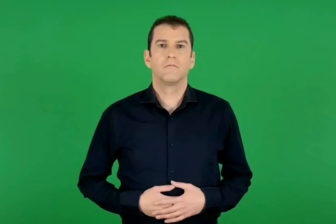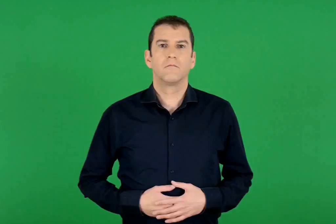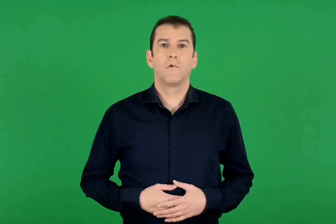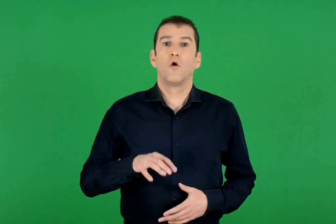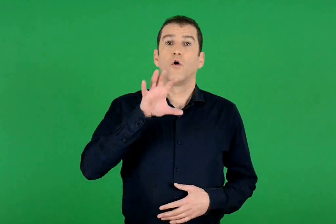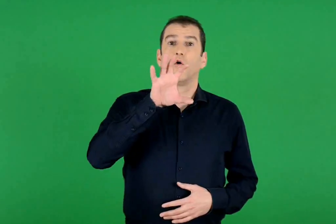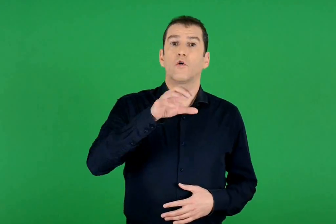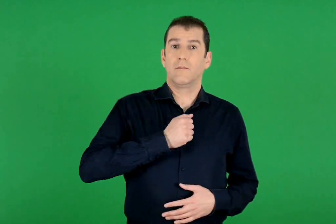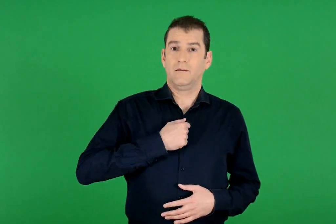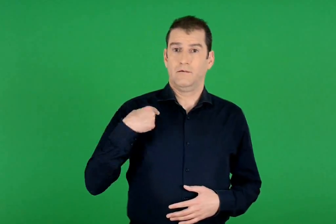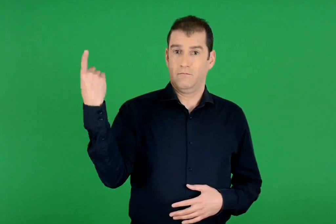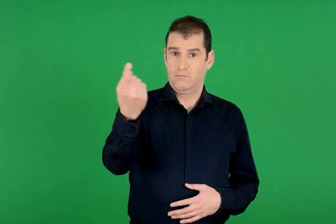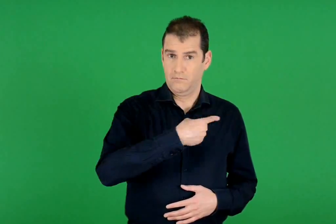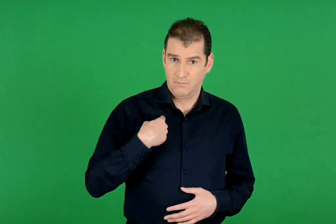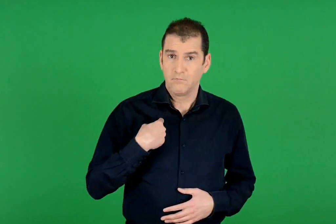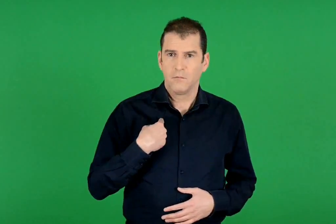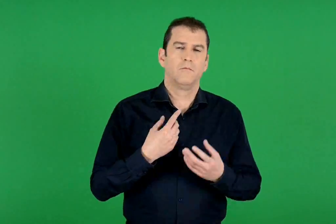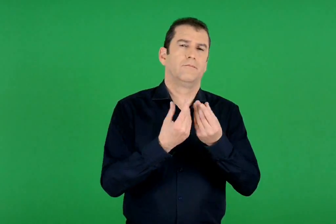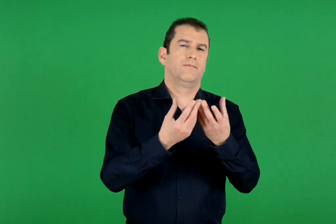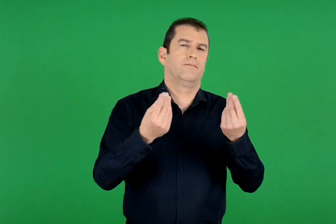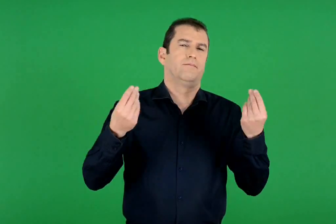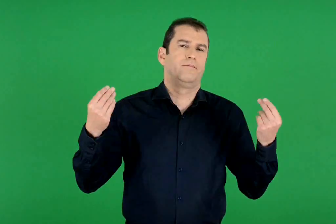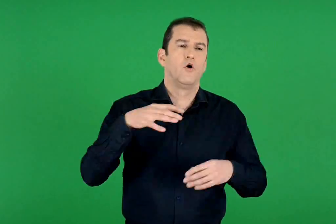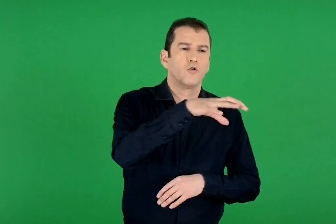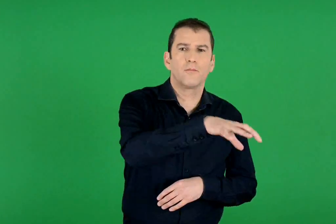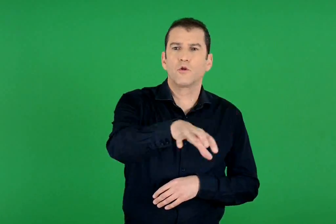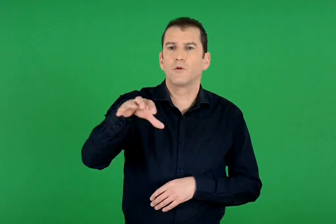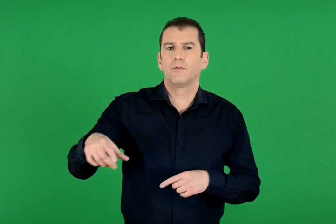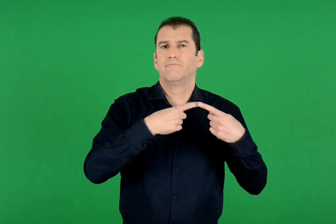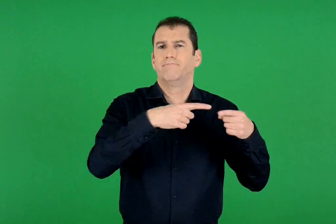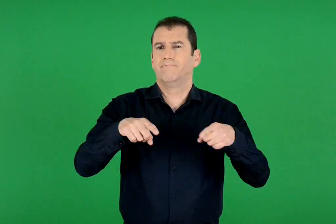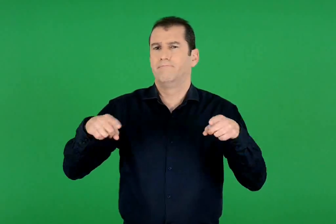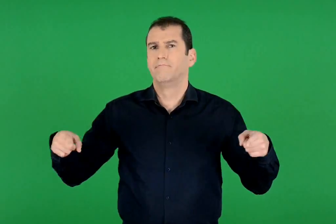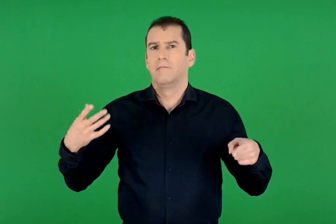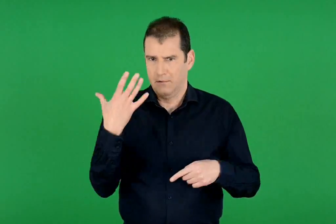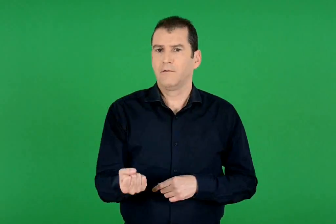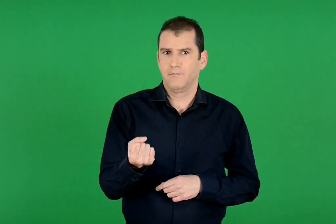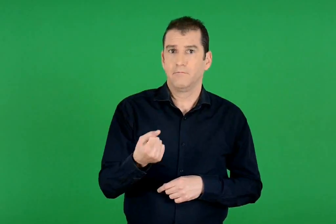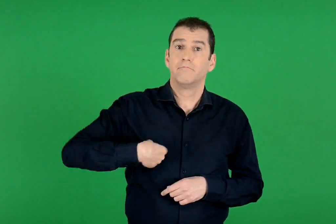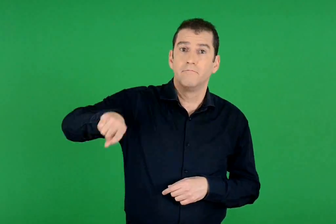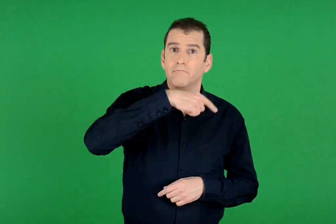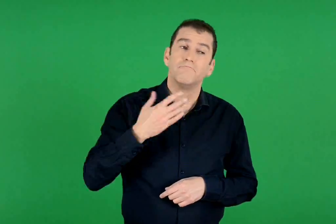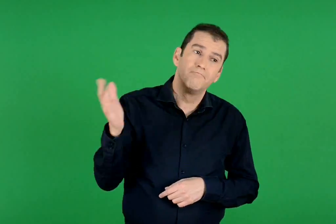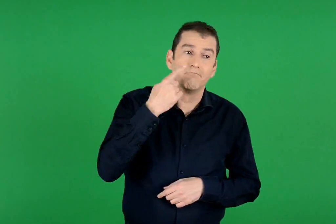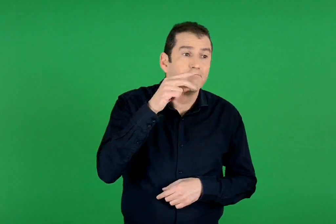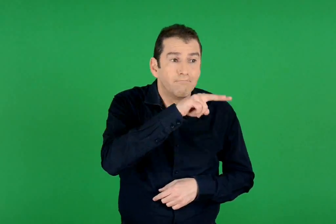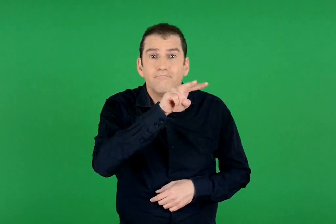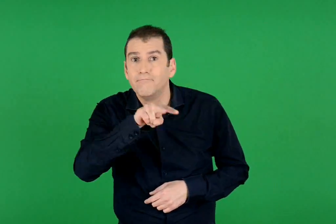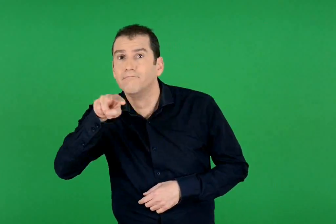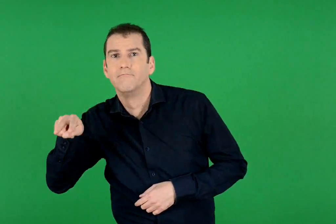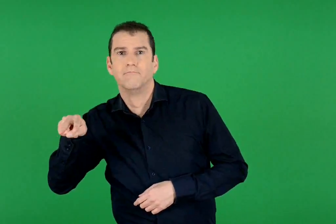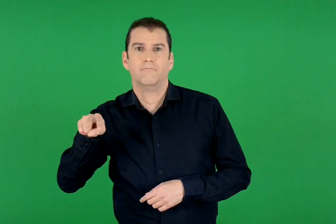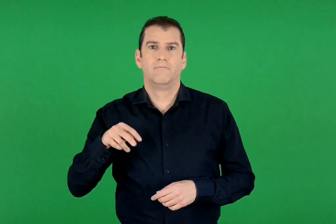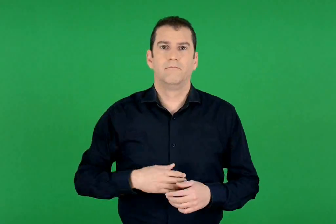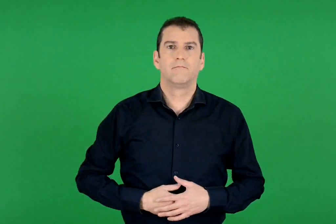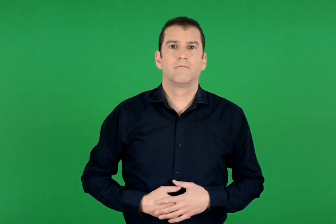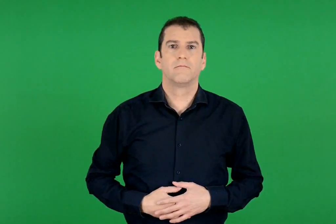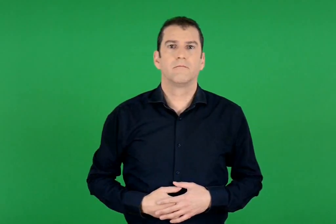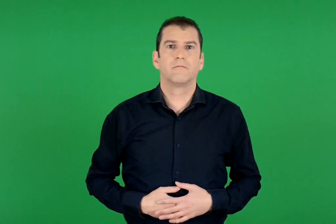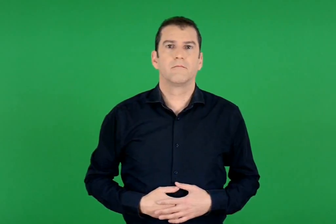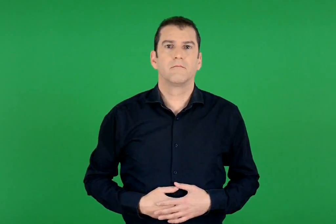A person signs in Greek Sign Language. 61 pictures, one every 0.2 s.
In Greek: στη χώρα μας υπάρχουν πολλοί και διαφορετικοί τόποι ελάτε να τους γνωρίσουμε
